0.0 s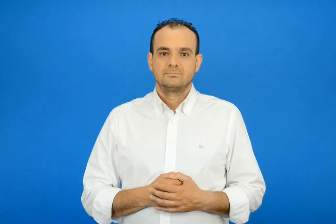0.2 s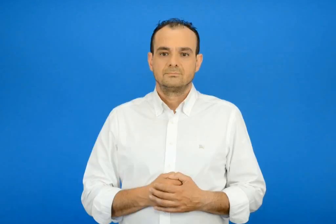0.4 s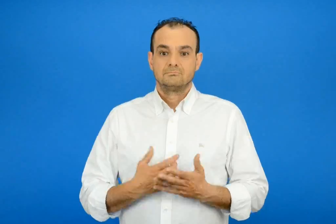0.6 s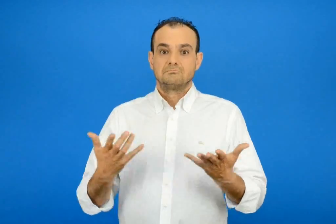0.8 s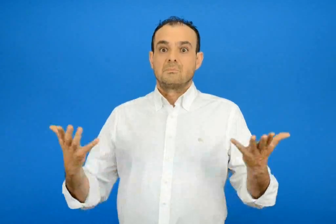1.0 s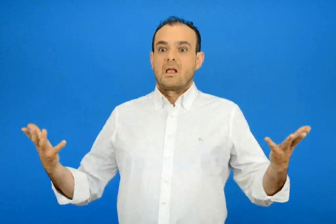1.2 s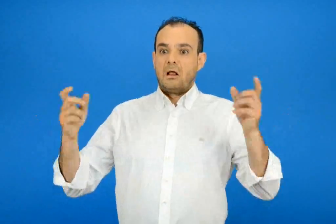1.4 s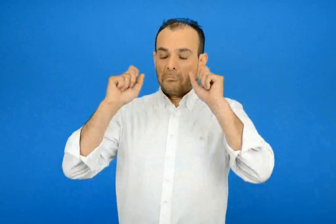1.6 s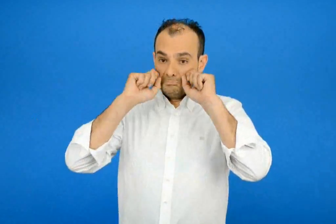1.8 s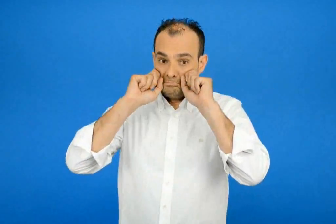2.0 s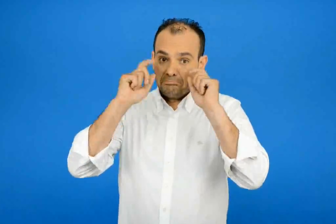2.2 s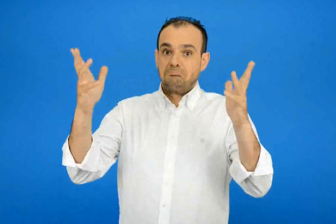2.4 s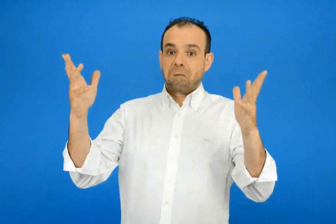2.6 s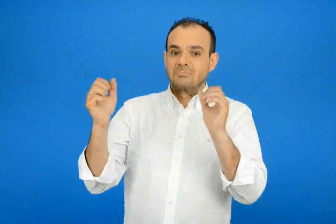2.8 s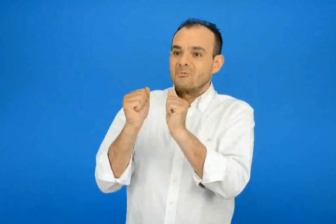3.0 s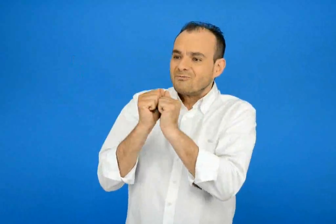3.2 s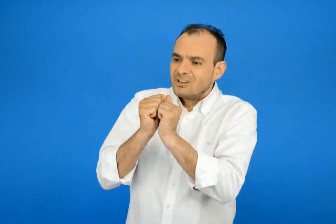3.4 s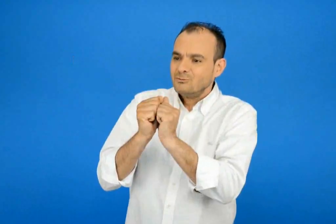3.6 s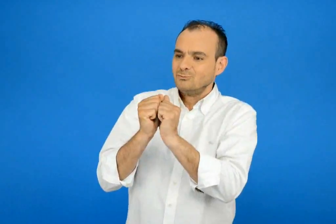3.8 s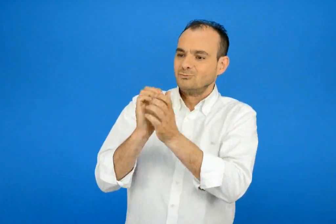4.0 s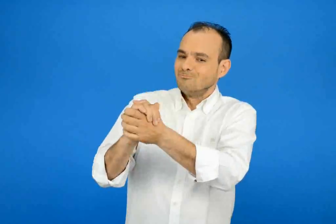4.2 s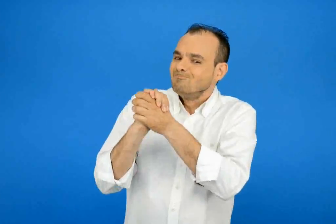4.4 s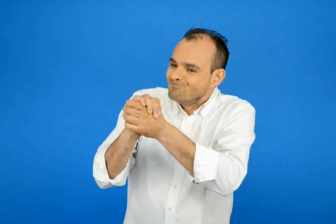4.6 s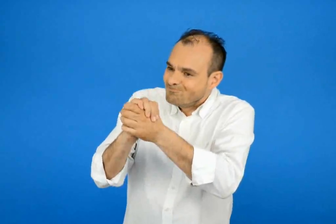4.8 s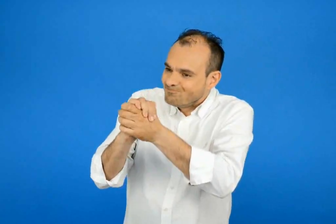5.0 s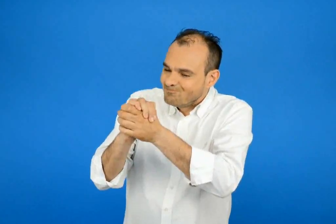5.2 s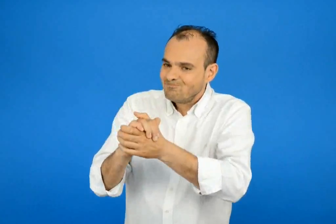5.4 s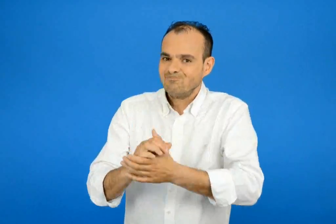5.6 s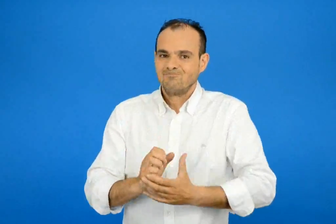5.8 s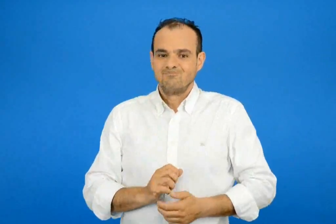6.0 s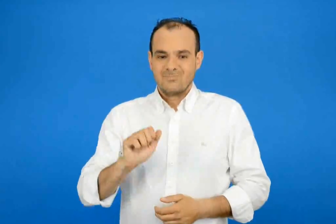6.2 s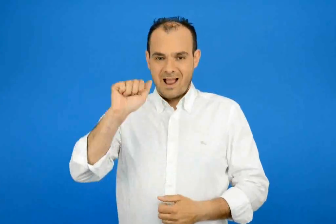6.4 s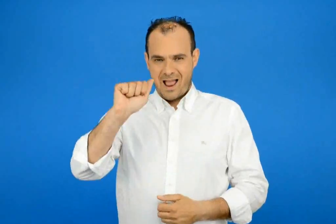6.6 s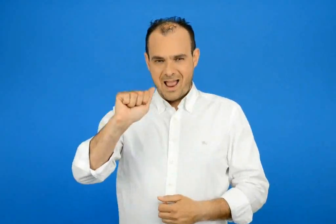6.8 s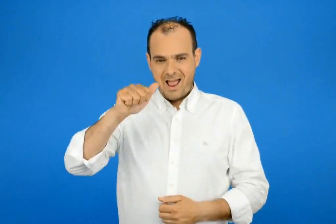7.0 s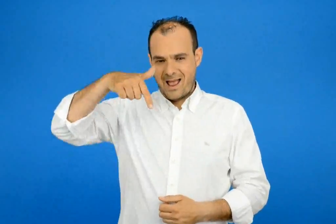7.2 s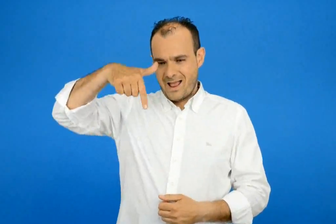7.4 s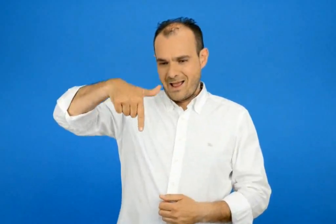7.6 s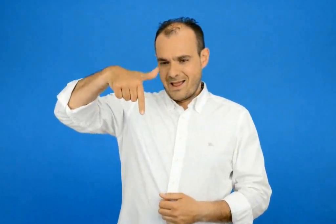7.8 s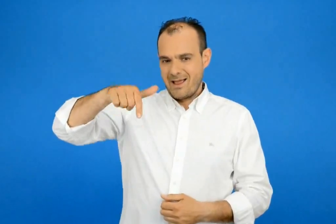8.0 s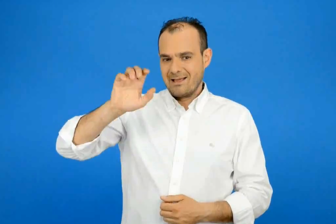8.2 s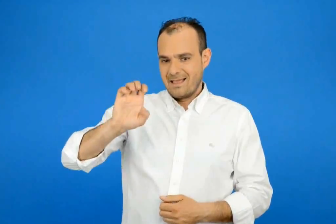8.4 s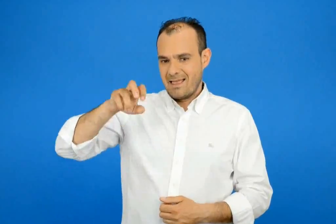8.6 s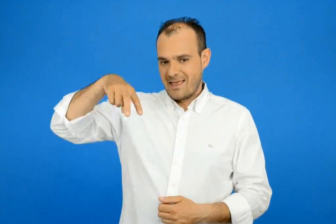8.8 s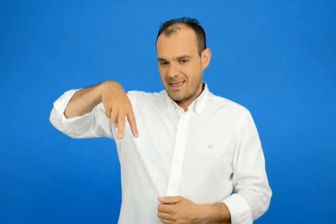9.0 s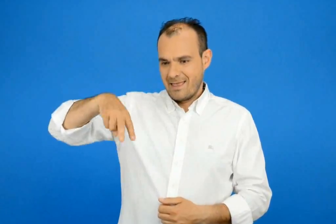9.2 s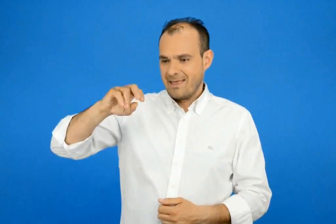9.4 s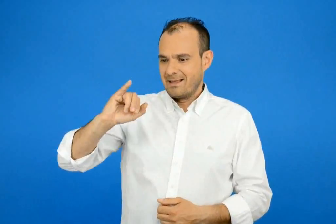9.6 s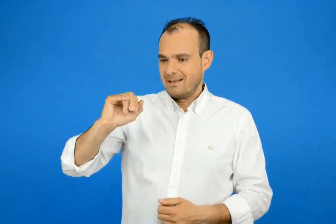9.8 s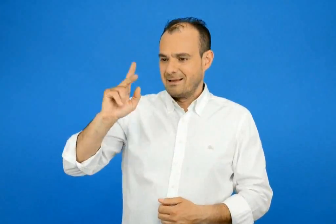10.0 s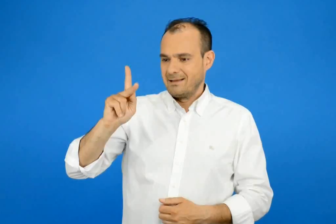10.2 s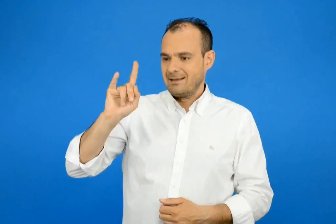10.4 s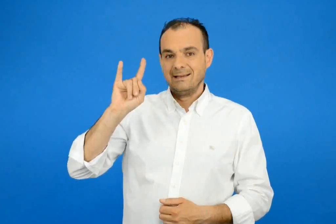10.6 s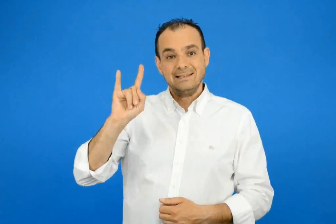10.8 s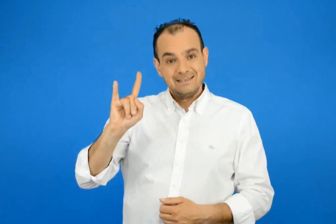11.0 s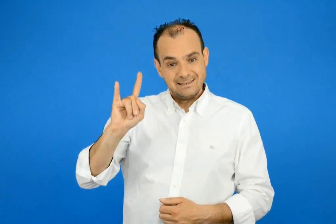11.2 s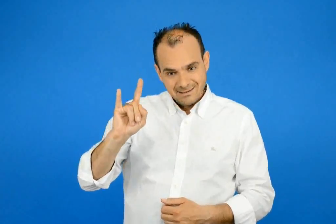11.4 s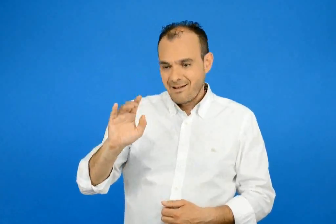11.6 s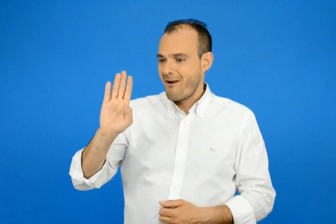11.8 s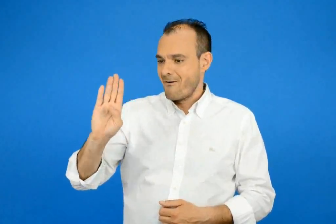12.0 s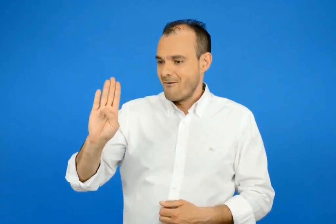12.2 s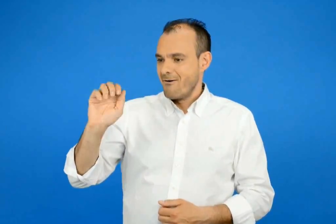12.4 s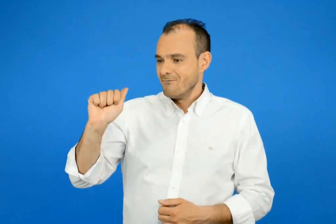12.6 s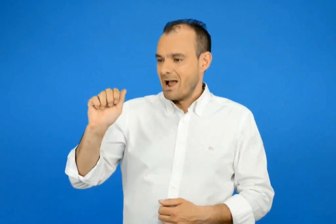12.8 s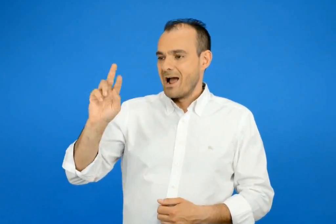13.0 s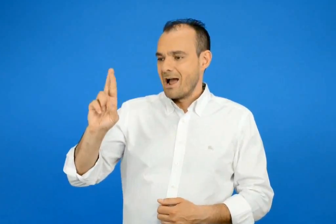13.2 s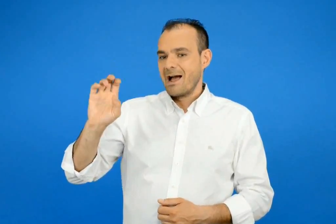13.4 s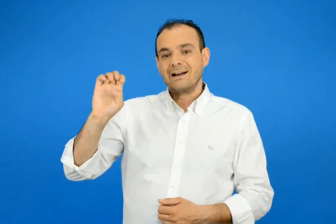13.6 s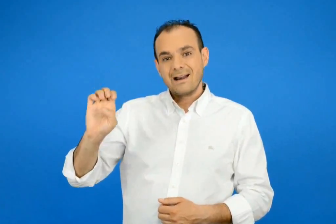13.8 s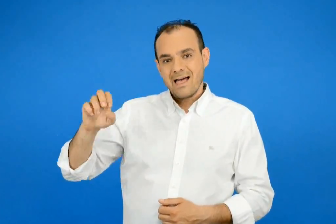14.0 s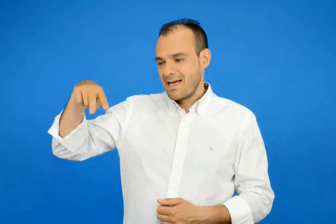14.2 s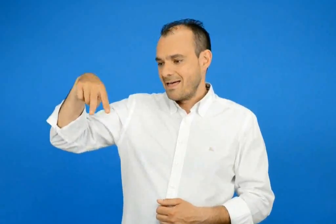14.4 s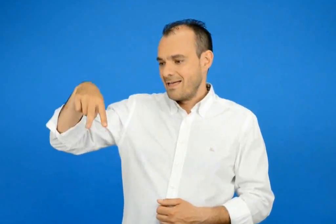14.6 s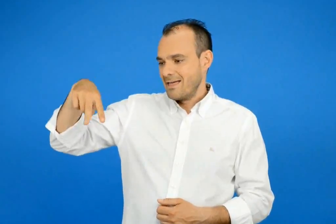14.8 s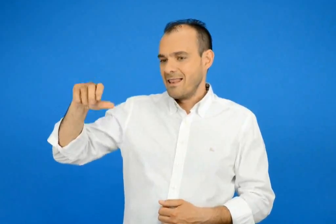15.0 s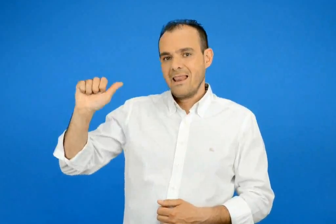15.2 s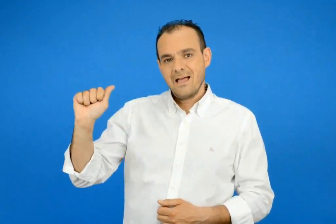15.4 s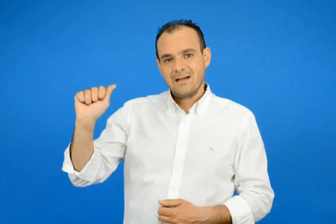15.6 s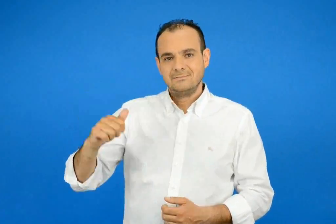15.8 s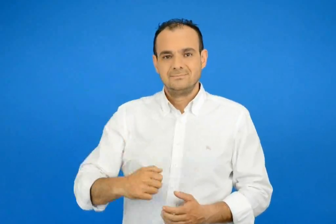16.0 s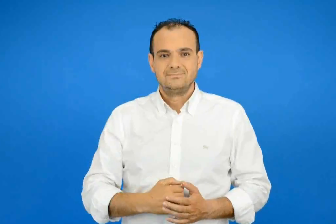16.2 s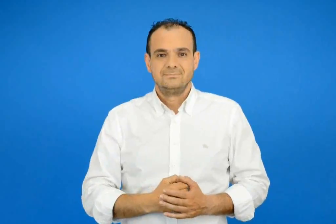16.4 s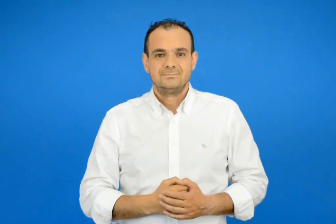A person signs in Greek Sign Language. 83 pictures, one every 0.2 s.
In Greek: με μεγάλο θαυμασμό και φιλικούς χαιρετισμούς αγγελική βαρελλα
